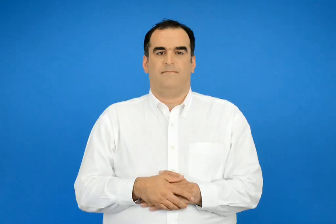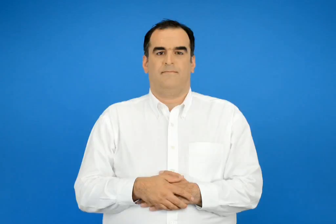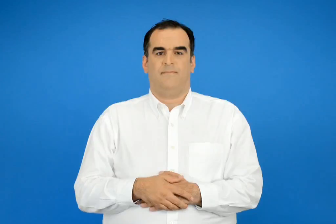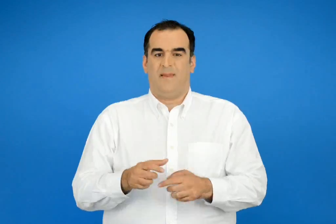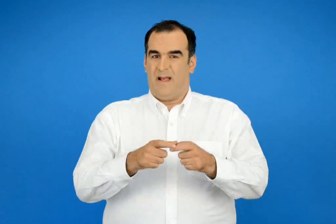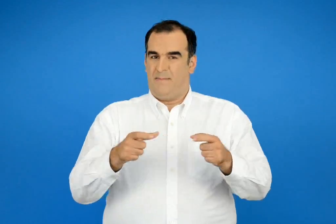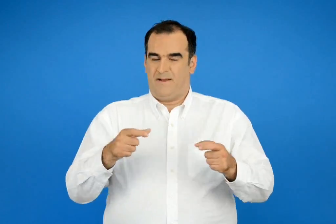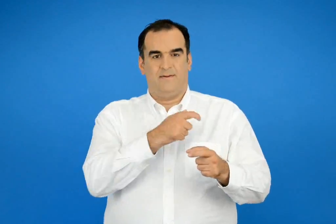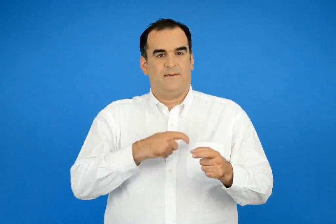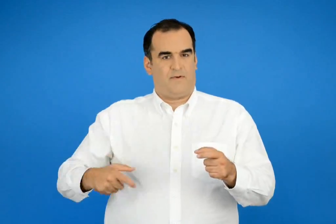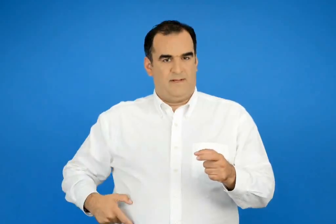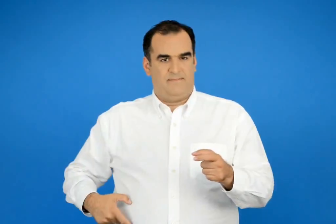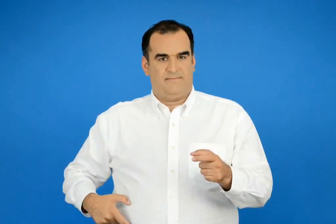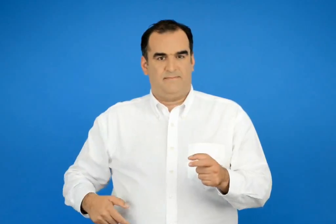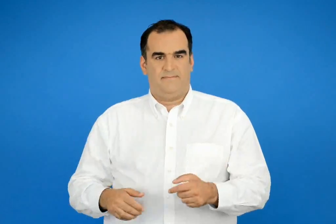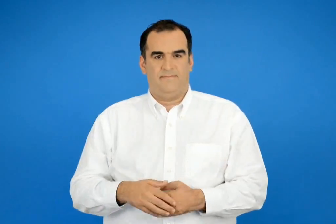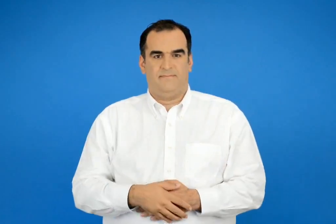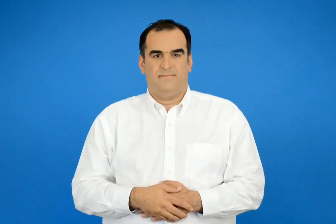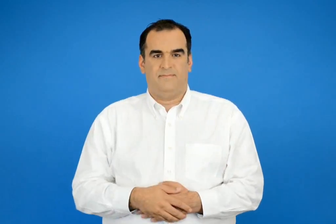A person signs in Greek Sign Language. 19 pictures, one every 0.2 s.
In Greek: ταχυδρομική επιταγή
